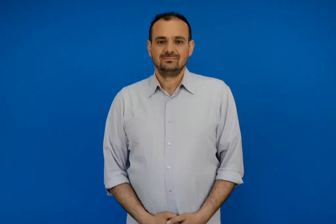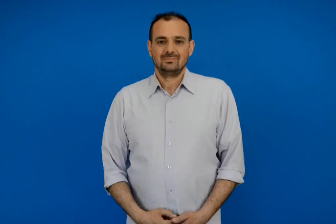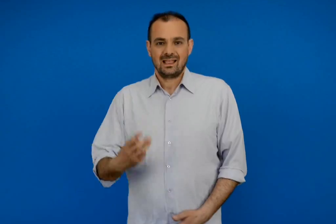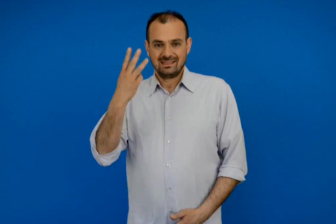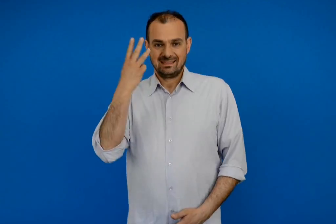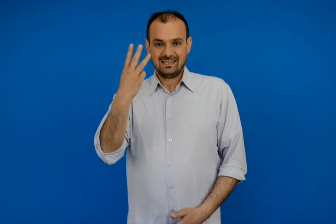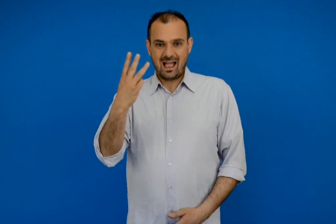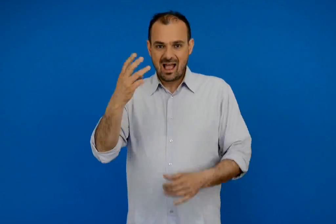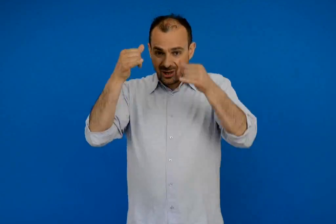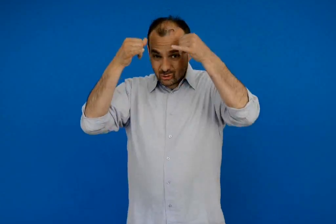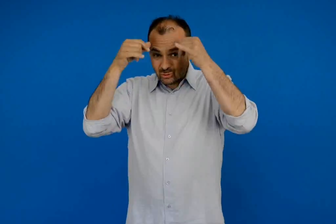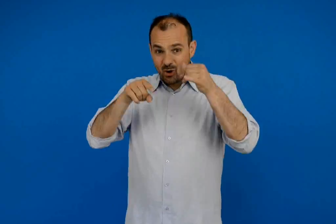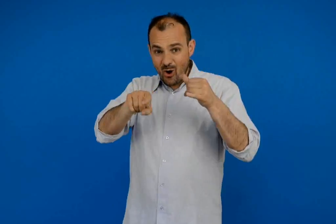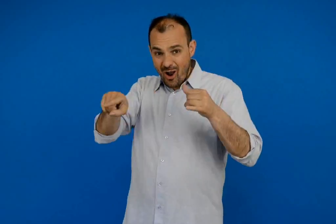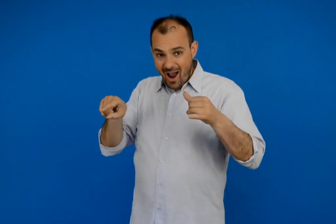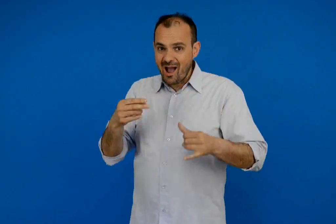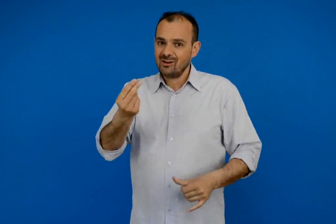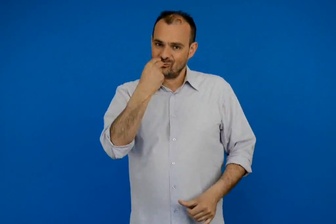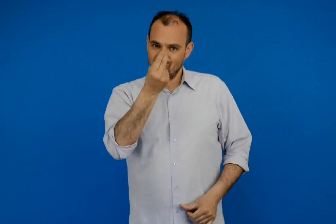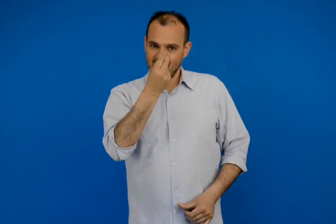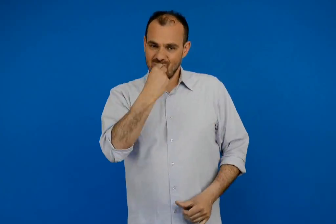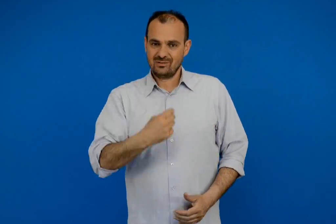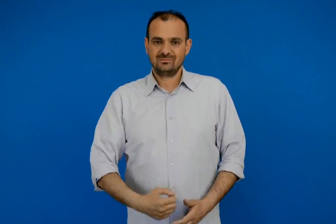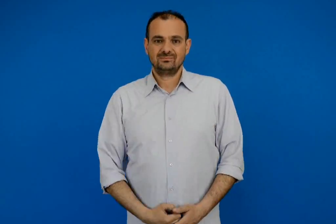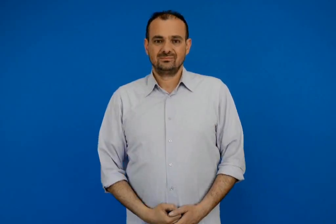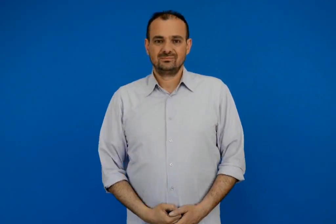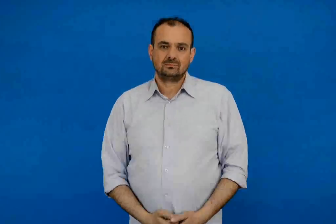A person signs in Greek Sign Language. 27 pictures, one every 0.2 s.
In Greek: 3 τρώνε τα ζώα τους
